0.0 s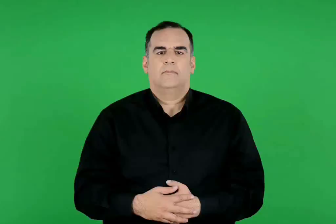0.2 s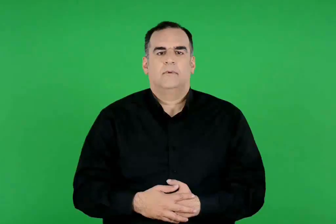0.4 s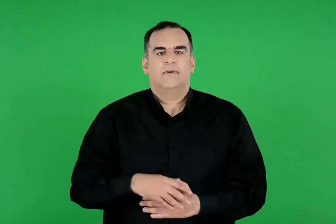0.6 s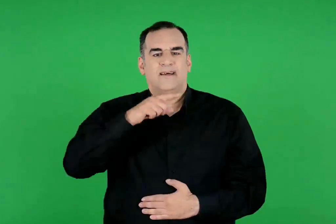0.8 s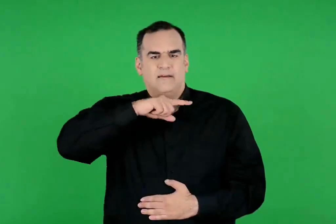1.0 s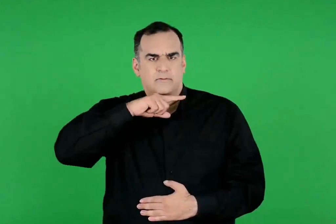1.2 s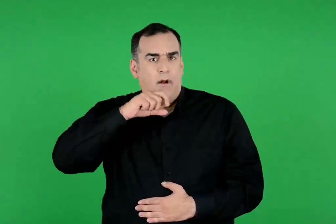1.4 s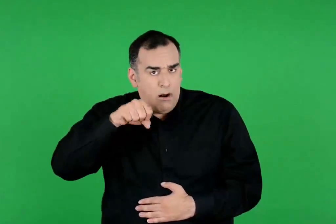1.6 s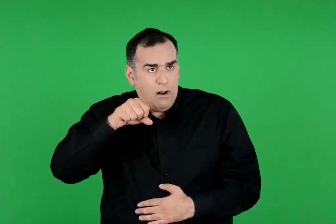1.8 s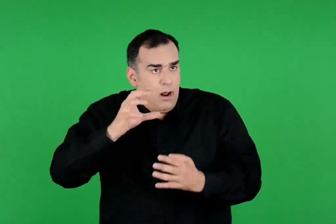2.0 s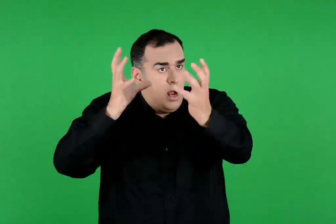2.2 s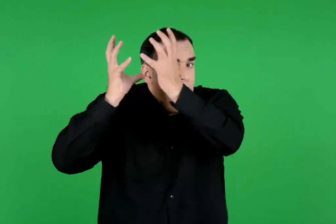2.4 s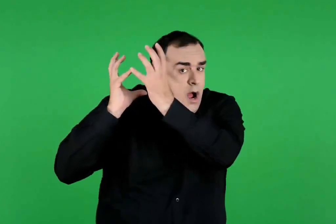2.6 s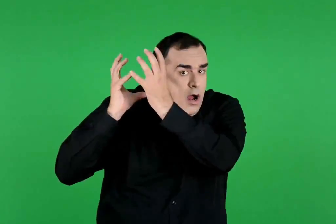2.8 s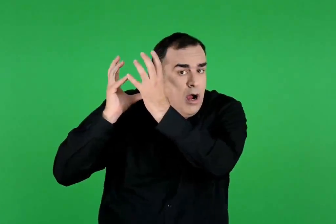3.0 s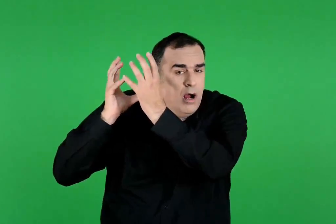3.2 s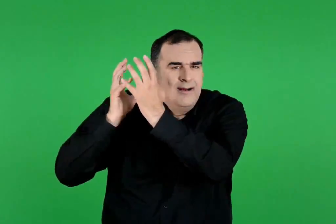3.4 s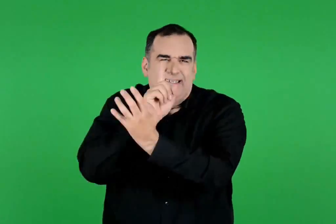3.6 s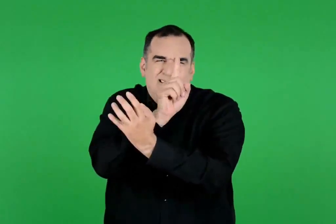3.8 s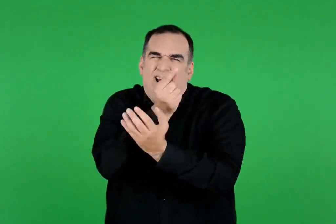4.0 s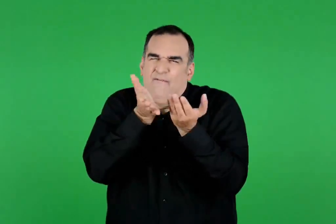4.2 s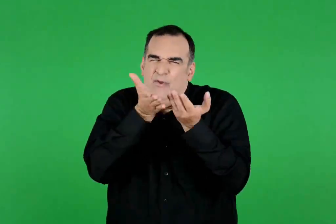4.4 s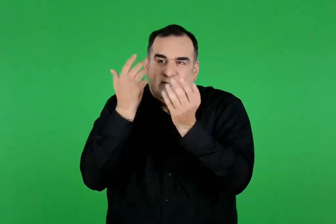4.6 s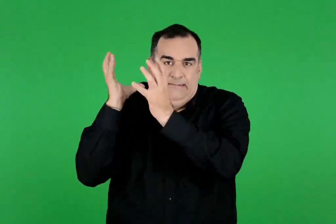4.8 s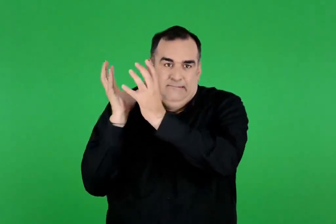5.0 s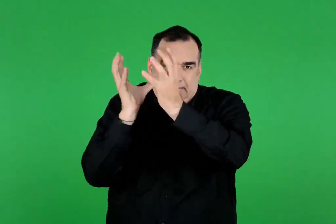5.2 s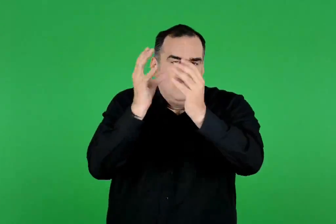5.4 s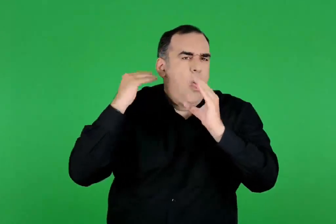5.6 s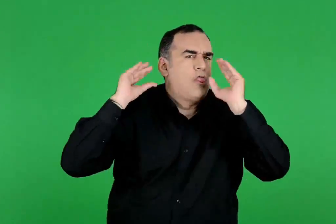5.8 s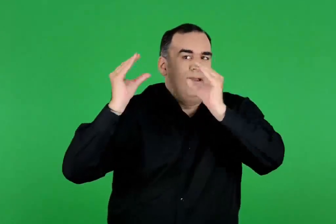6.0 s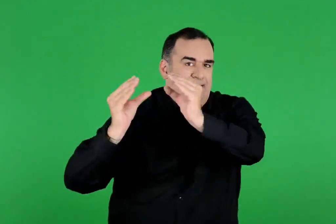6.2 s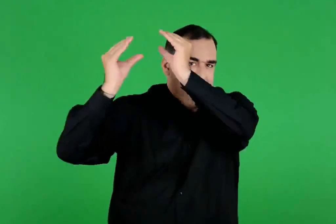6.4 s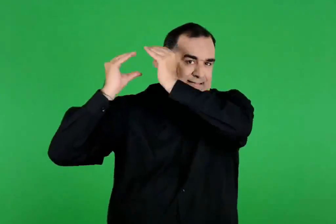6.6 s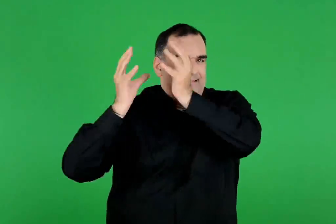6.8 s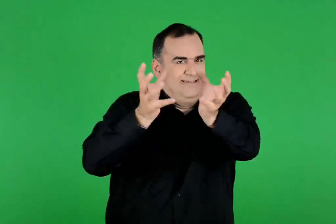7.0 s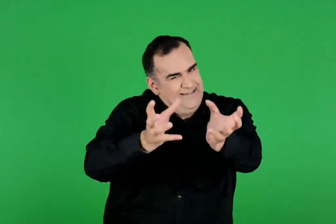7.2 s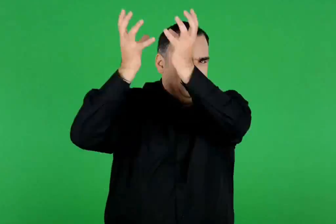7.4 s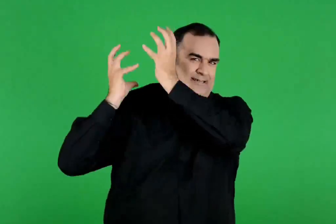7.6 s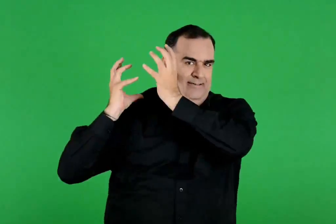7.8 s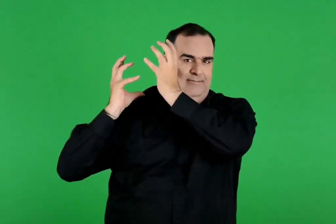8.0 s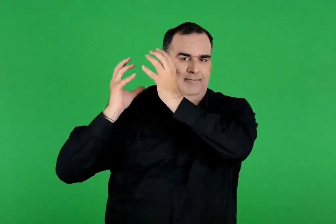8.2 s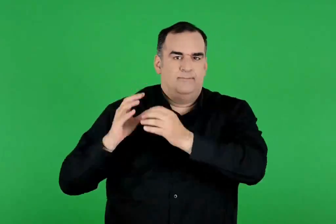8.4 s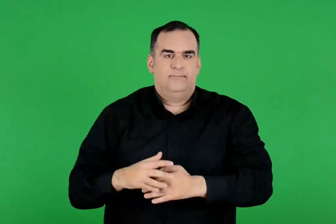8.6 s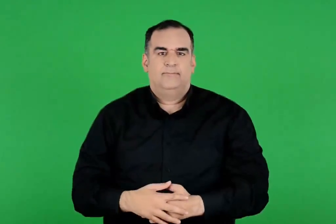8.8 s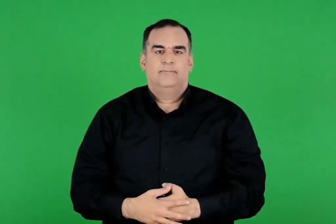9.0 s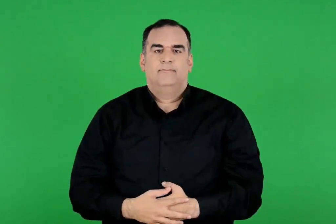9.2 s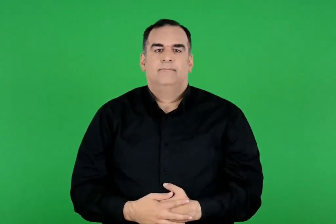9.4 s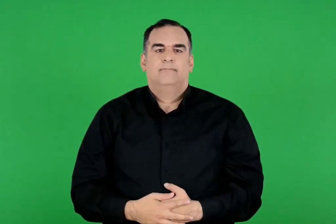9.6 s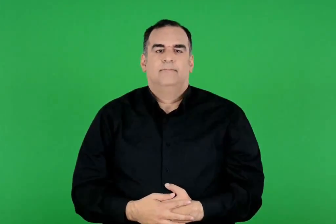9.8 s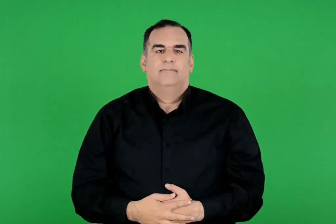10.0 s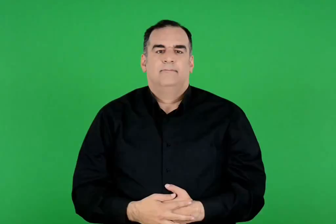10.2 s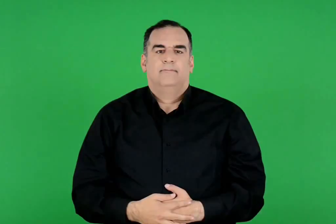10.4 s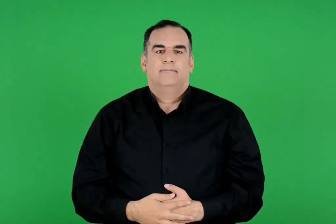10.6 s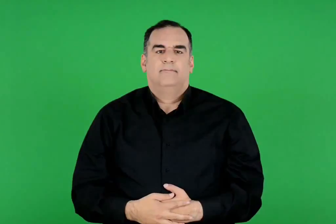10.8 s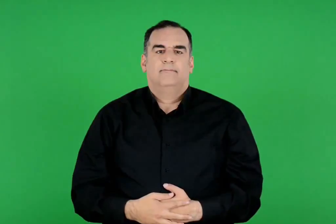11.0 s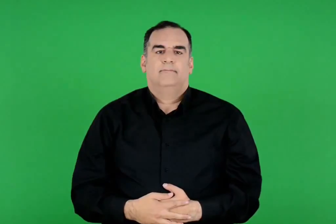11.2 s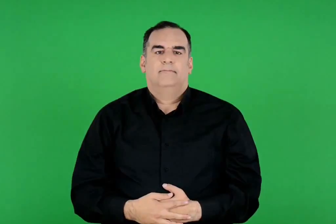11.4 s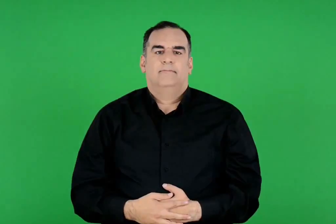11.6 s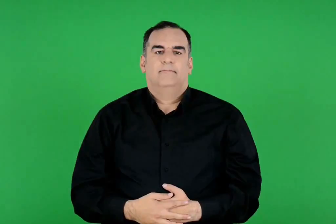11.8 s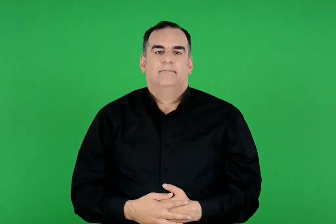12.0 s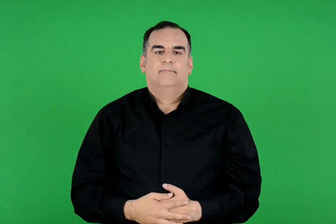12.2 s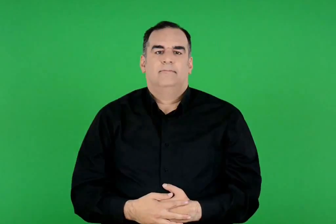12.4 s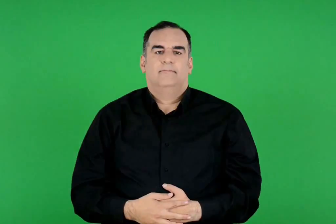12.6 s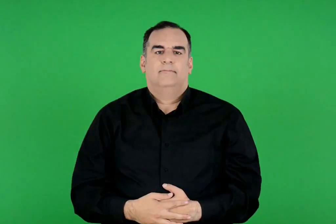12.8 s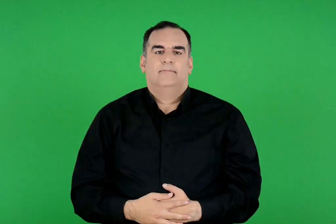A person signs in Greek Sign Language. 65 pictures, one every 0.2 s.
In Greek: ο ηρακλής έκανε πως συμφώνησε και τον παρακάλεσε να τον βοηθήσει να βάλει ένα μαξιλάρι στη ράχη του , για να κρατάει καλύτερα τον ουρανό
